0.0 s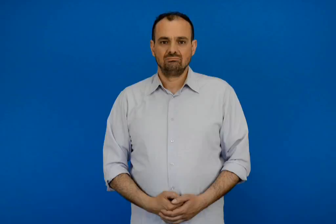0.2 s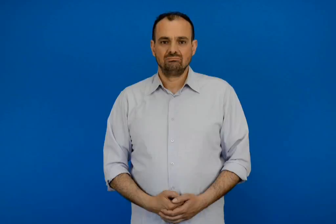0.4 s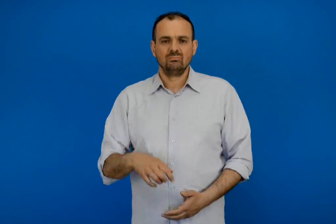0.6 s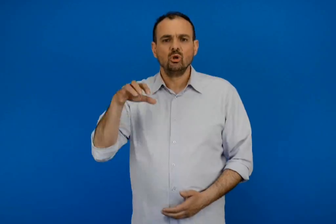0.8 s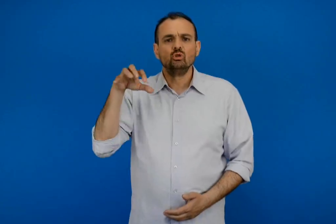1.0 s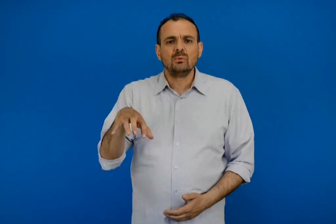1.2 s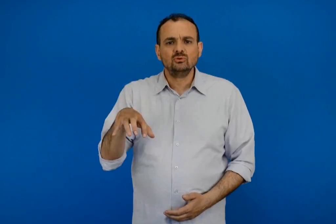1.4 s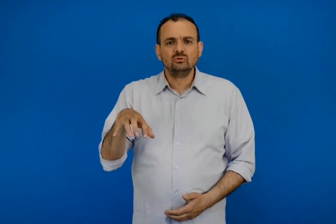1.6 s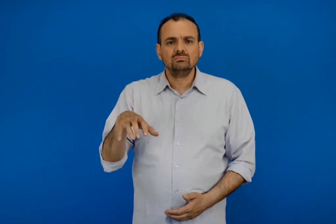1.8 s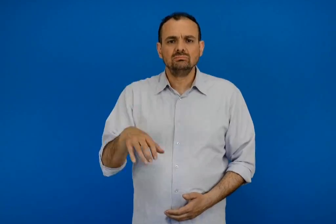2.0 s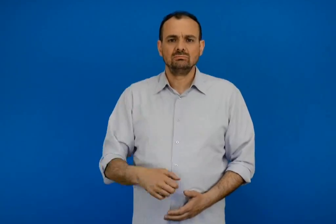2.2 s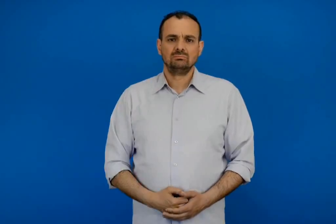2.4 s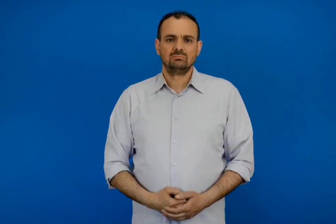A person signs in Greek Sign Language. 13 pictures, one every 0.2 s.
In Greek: τόπος
